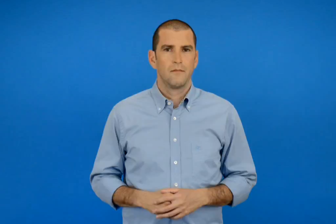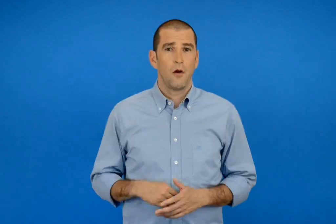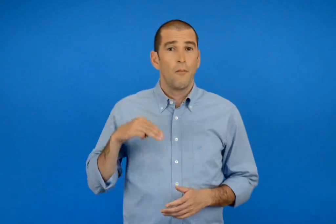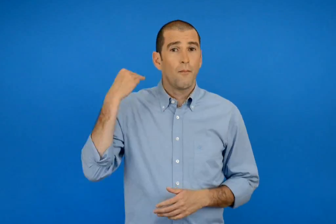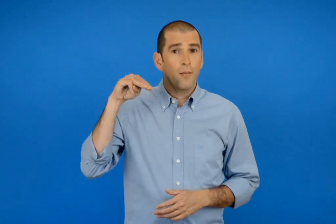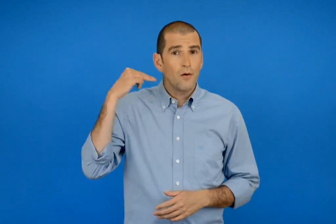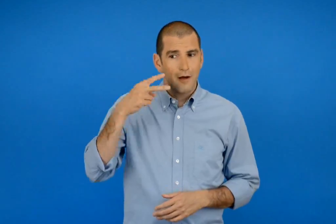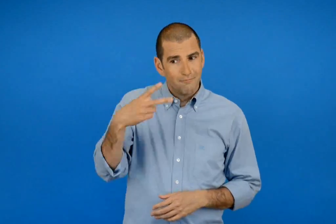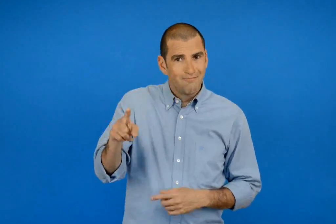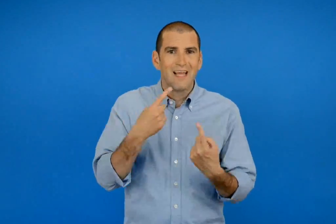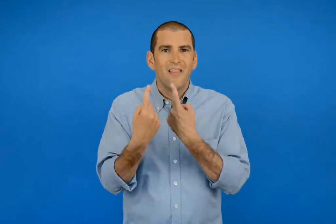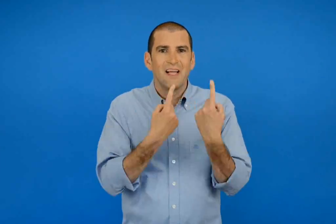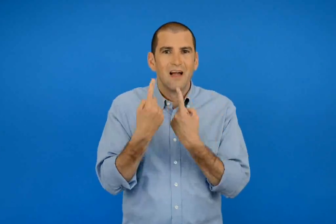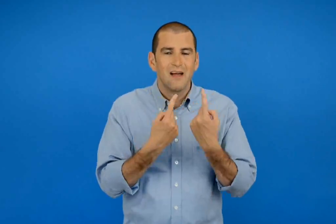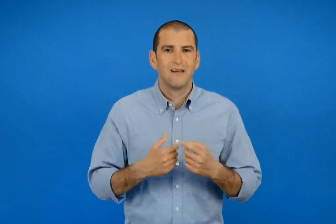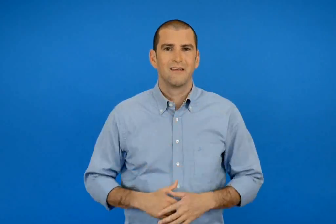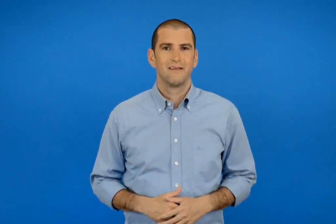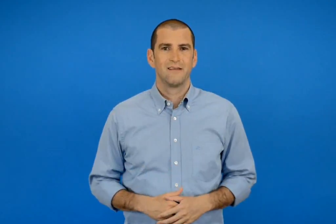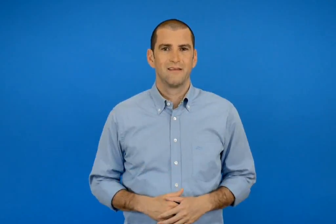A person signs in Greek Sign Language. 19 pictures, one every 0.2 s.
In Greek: τα γενέθλια της μπονα
